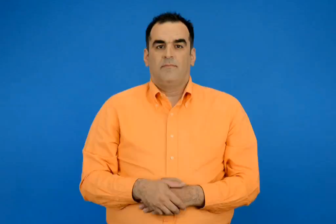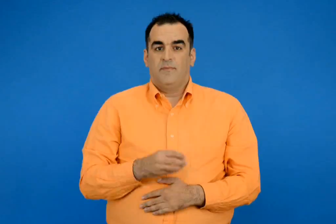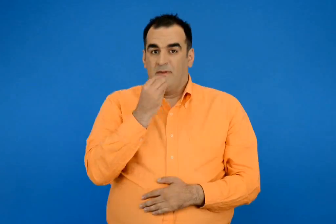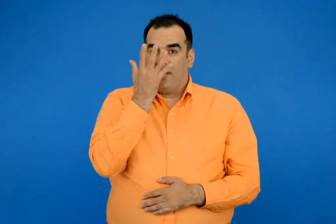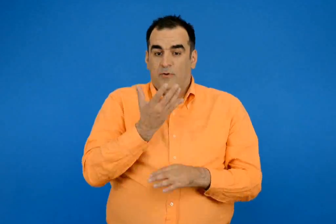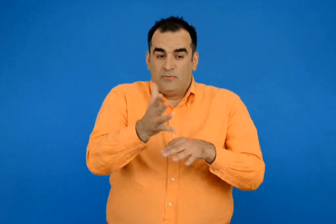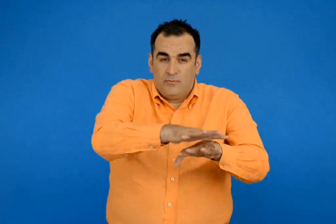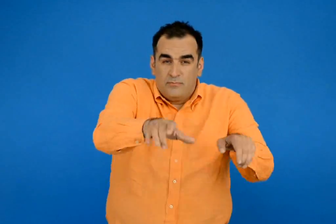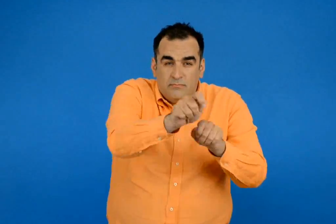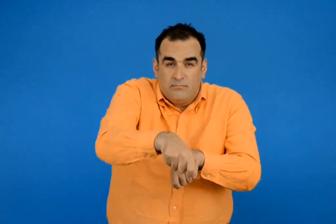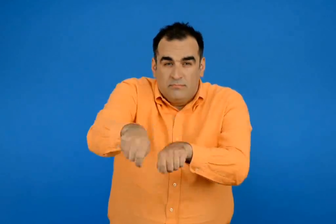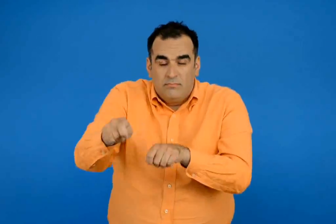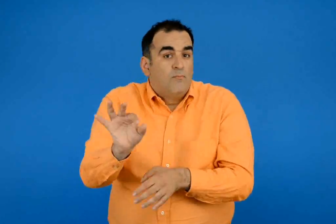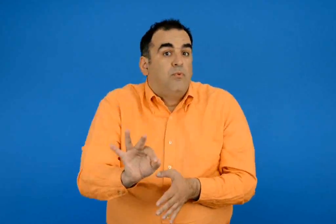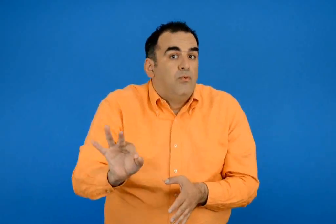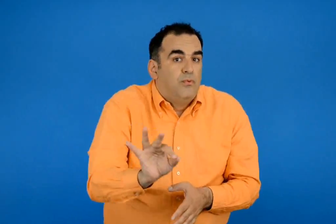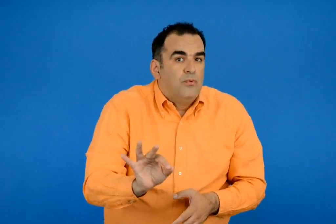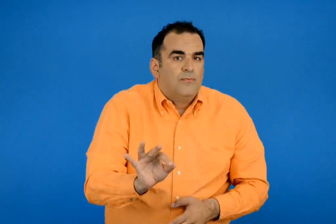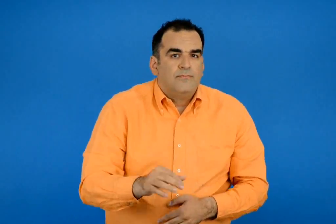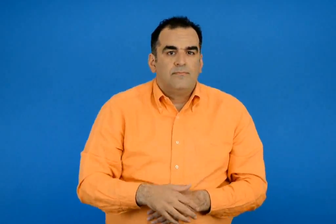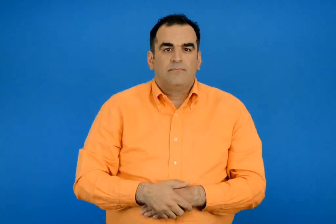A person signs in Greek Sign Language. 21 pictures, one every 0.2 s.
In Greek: που θα φτιάξετε τον κήπο ;
